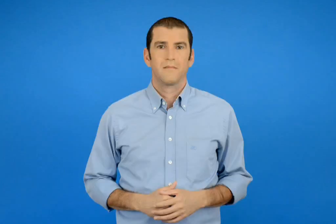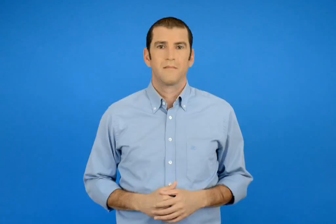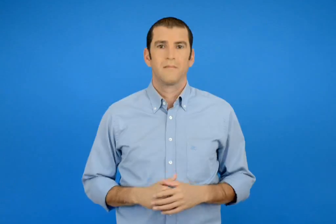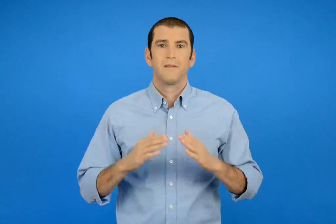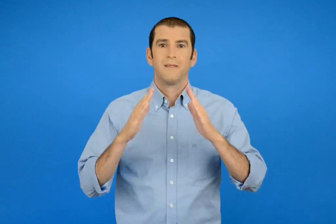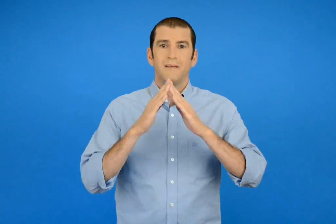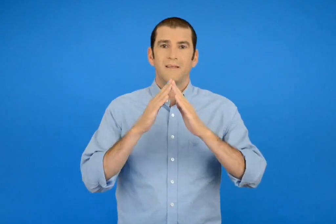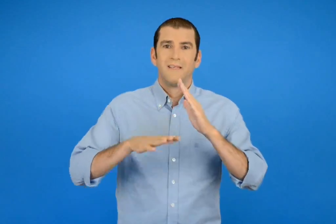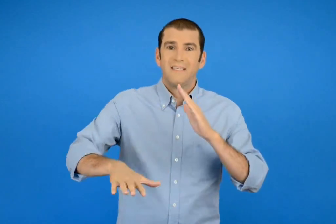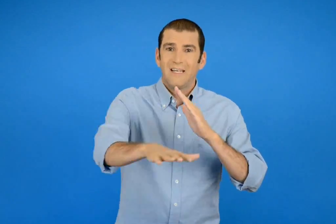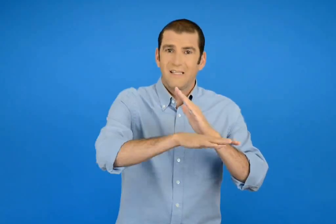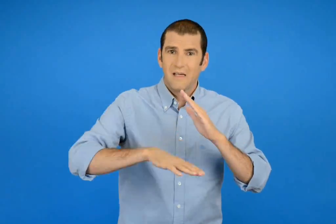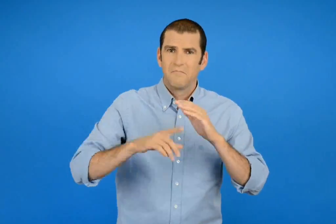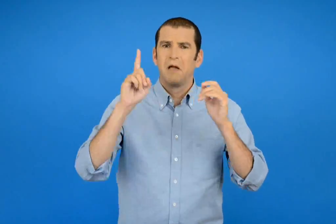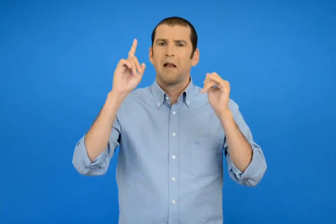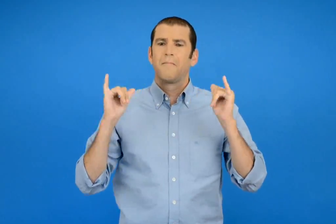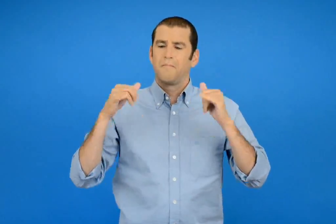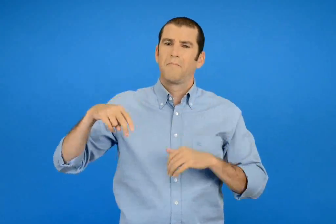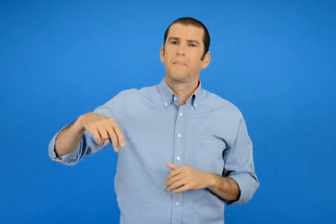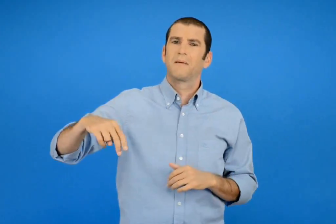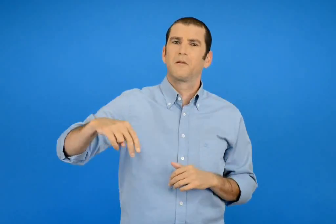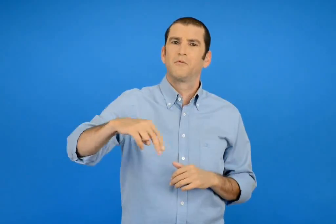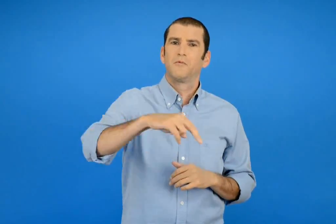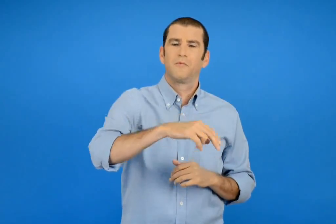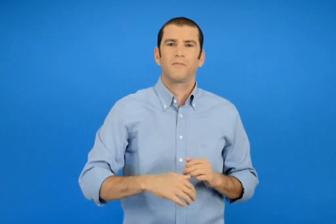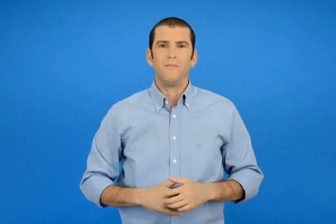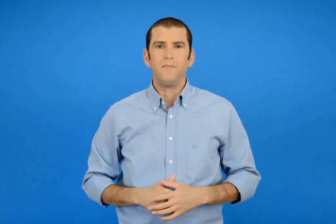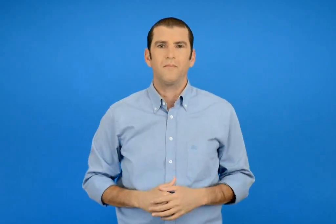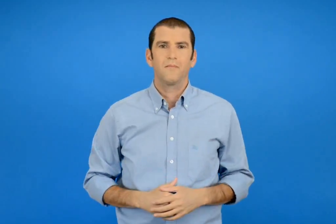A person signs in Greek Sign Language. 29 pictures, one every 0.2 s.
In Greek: ένας περίπατος στη συνοικία
